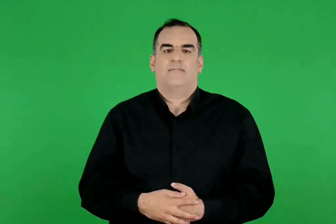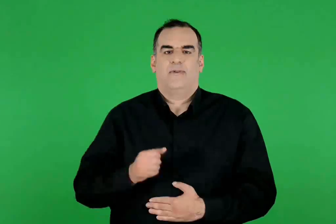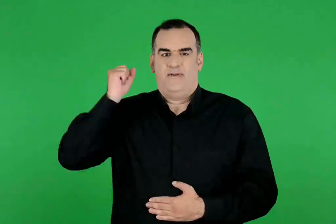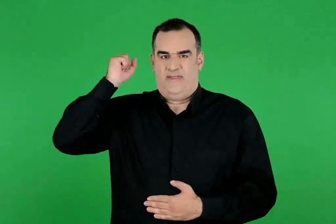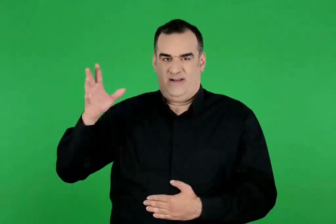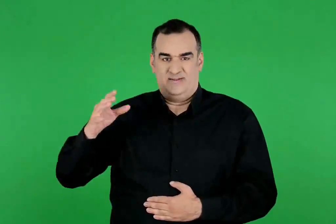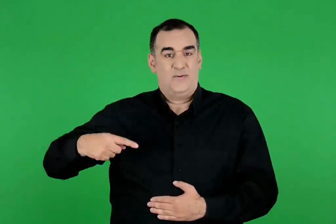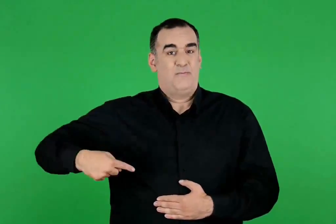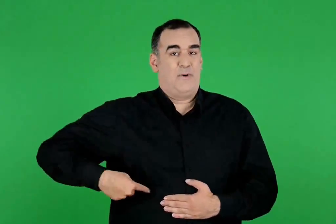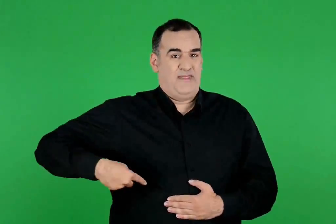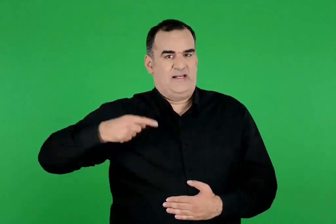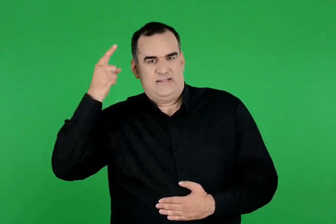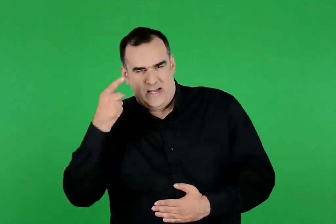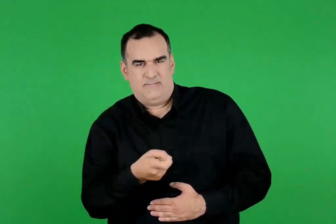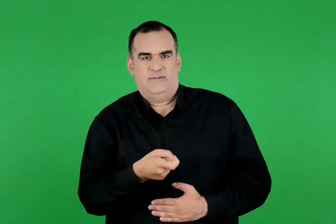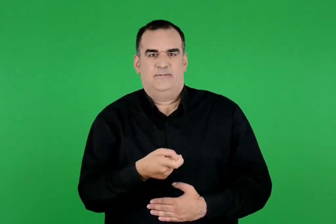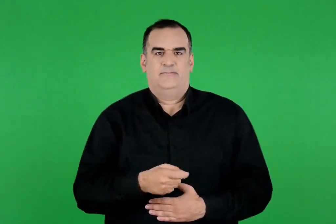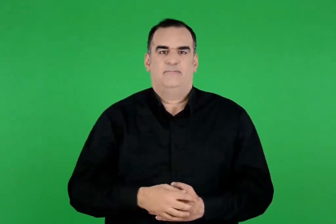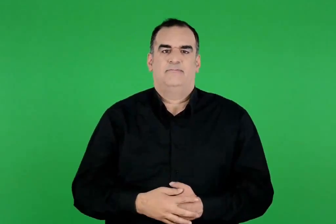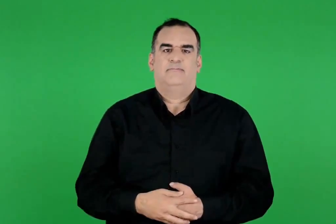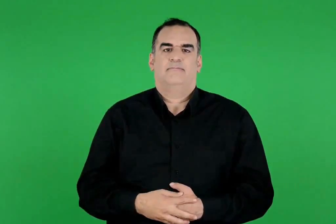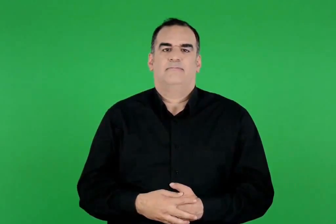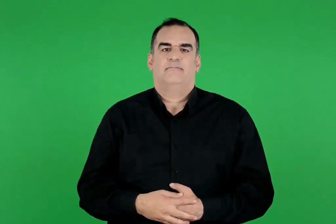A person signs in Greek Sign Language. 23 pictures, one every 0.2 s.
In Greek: ο δίας απειλεί τον προμηθέα
